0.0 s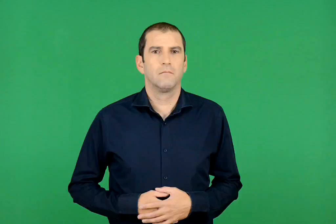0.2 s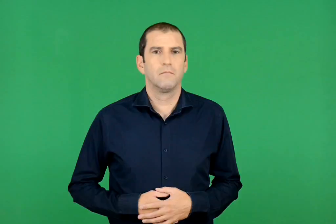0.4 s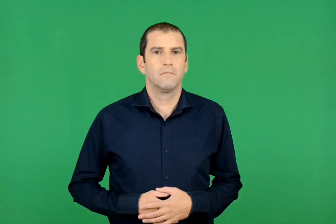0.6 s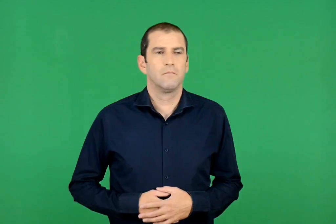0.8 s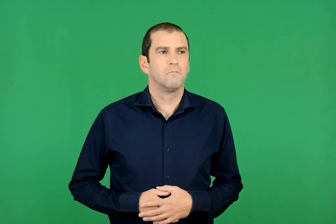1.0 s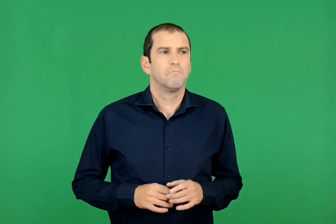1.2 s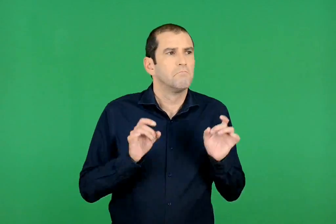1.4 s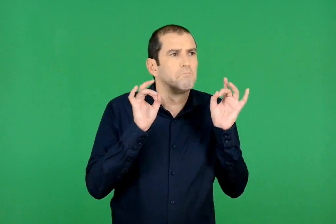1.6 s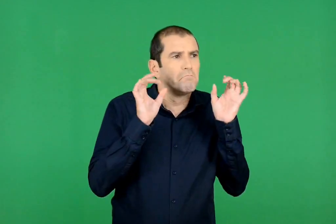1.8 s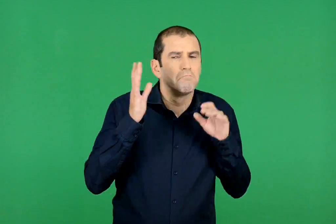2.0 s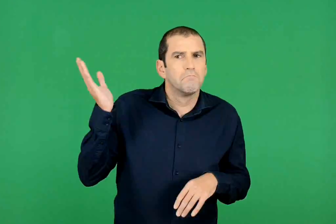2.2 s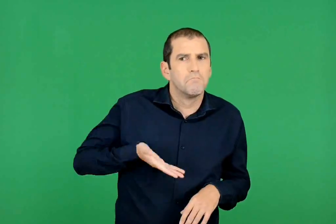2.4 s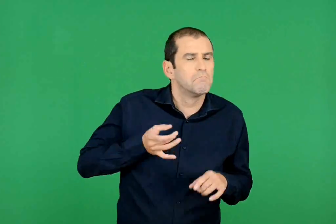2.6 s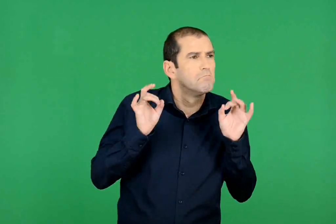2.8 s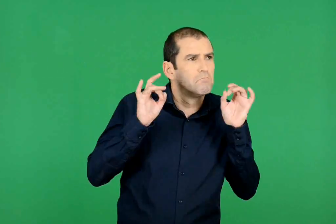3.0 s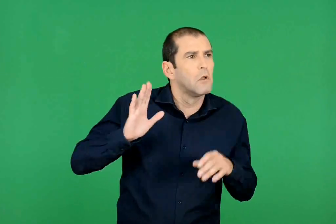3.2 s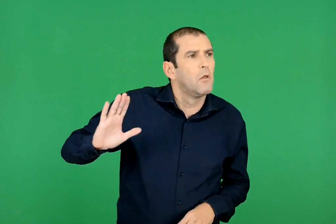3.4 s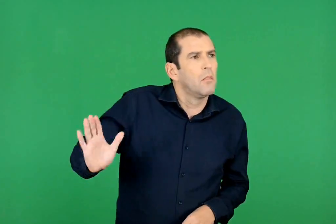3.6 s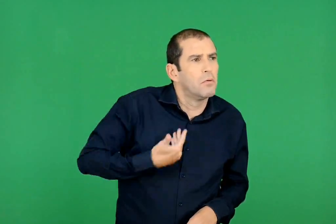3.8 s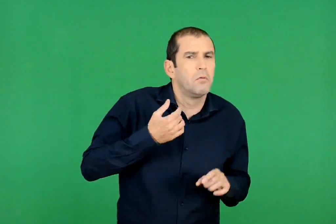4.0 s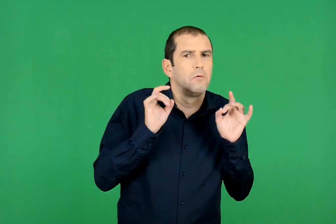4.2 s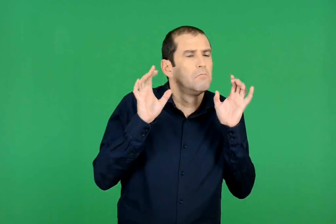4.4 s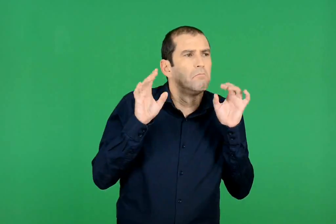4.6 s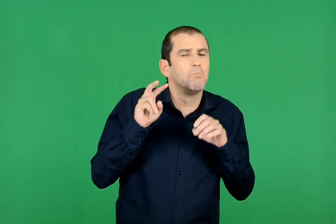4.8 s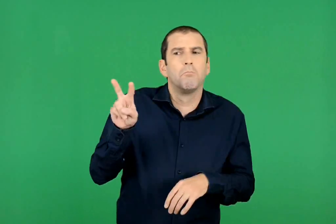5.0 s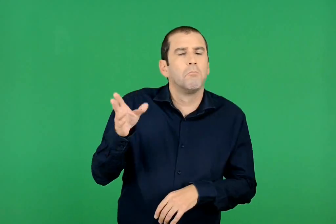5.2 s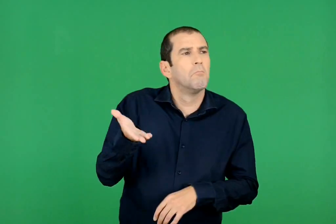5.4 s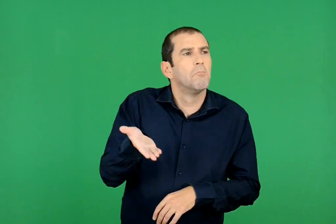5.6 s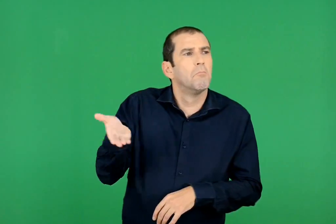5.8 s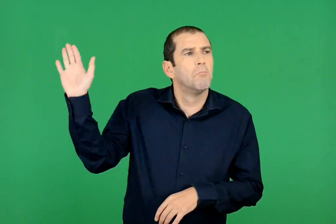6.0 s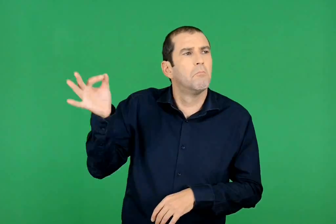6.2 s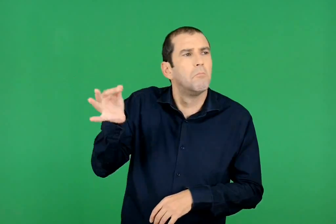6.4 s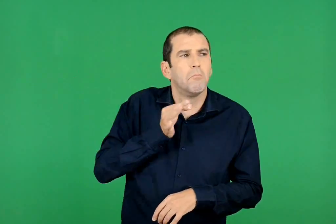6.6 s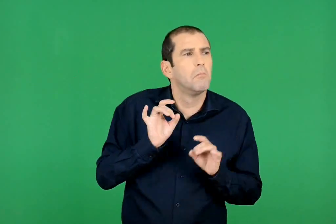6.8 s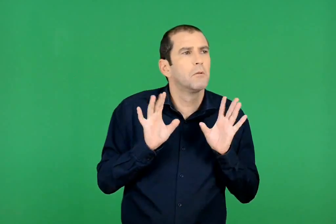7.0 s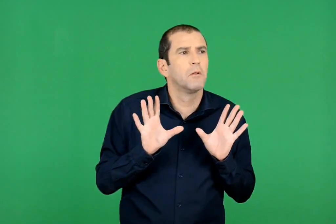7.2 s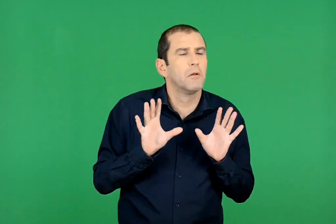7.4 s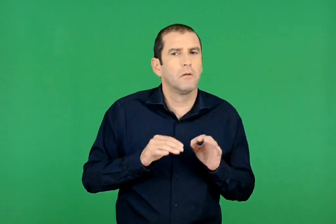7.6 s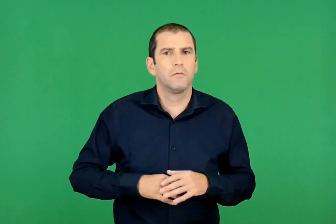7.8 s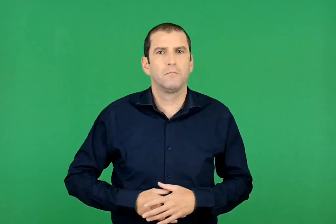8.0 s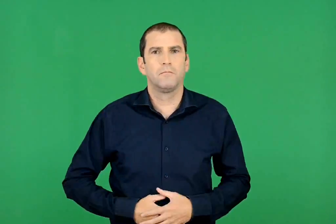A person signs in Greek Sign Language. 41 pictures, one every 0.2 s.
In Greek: ούτε μας χτύπησαν , ούτε μας διώξανε από κει. φύγαν χωρίς να πούνε λέξη
